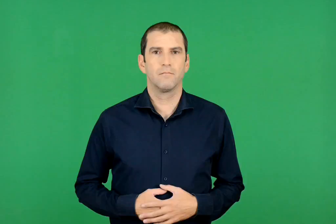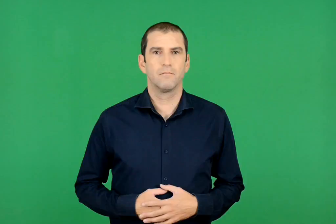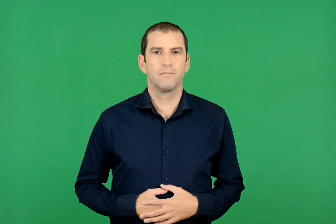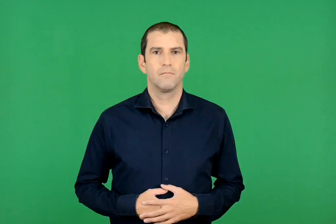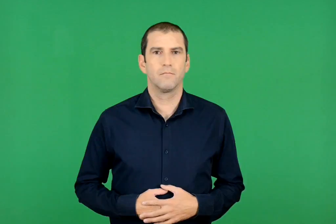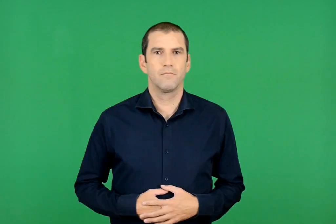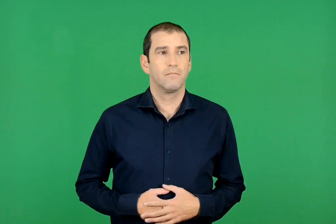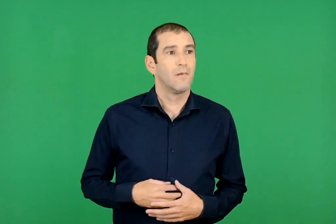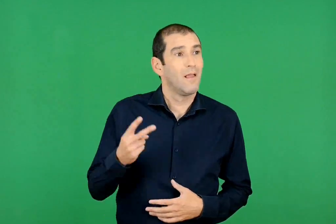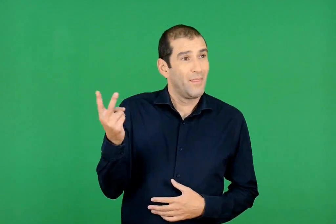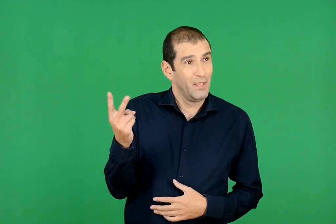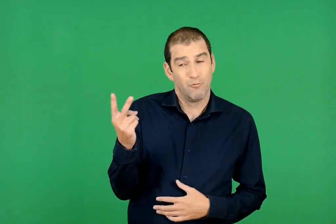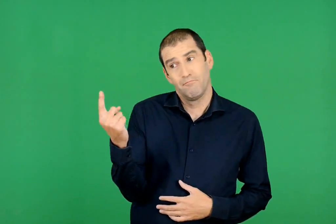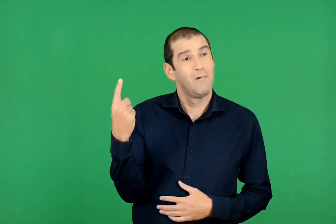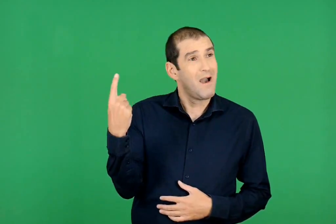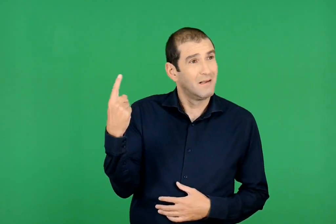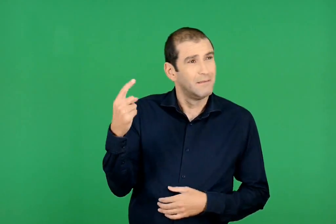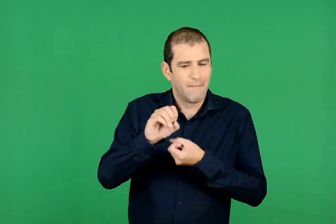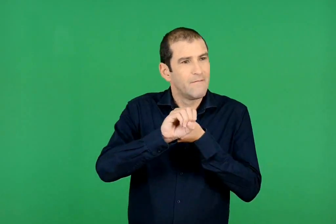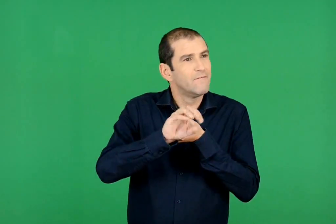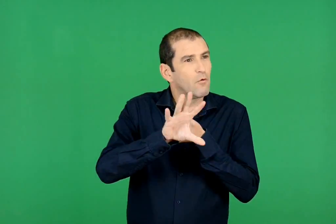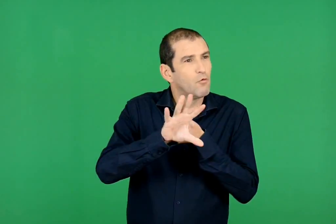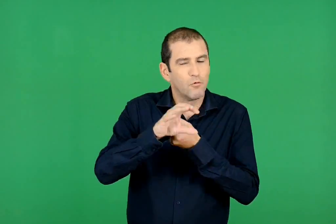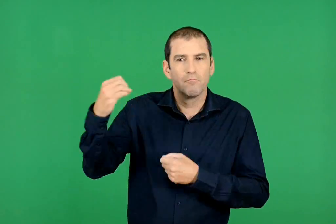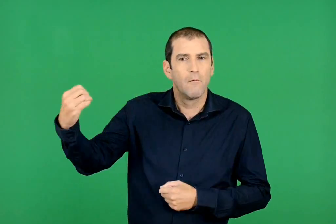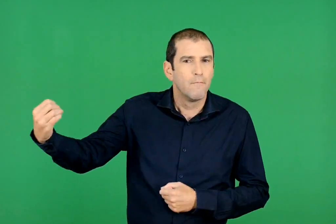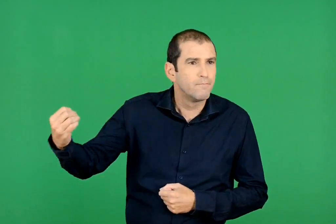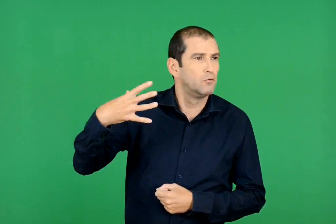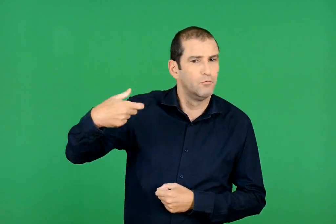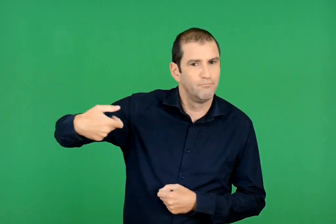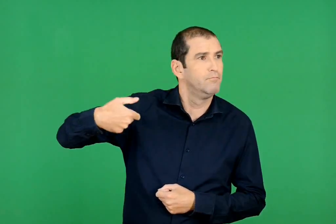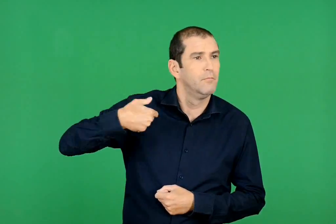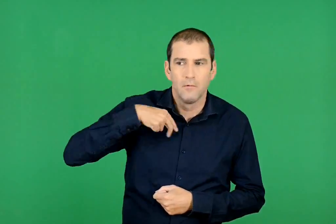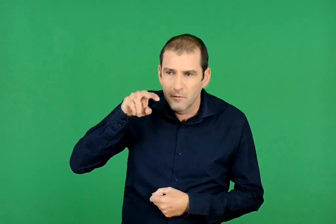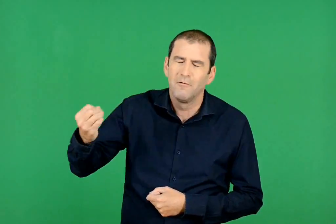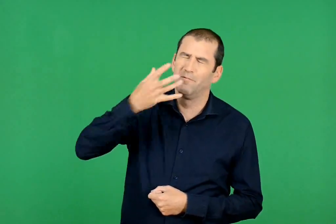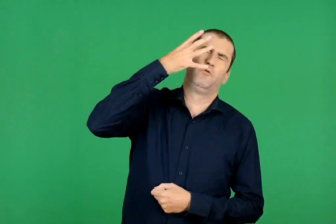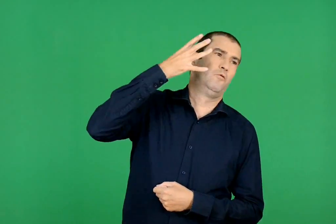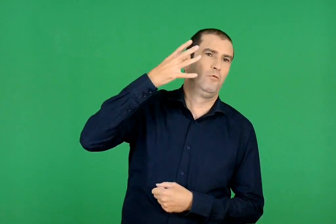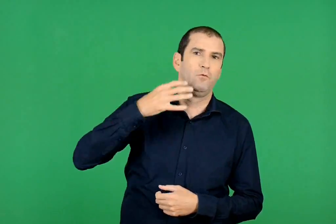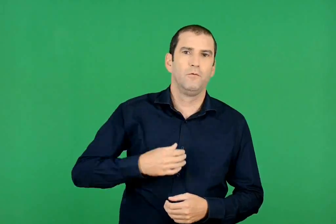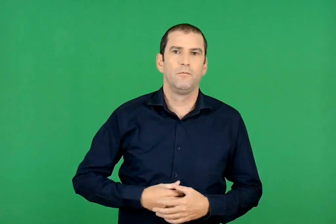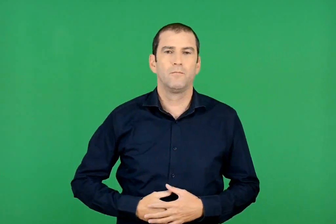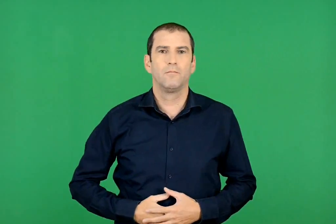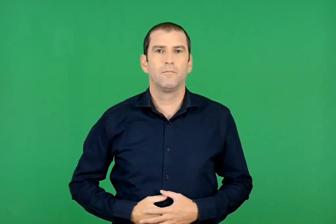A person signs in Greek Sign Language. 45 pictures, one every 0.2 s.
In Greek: ένας από τους δύο άναψε ένα φακό και τον έριξε μέσα. μας τύφλωσε τα μάτια με το φως
